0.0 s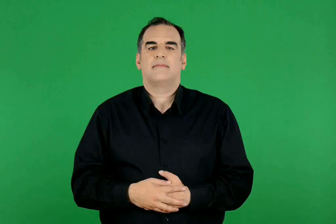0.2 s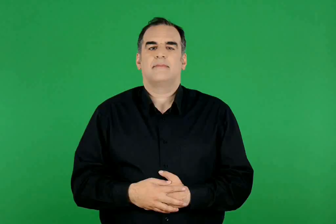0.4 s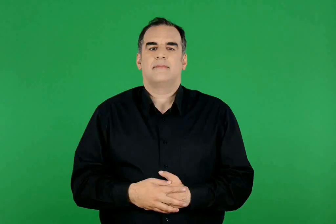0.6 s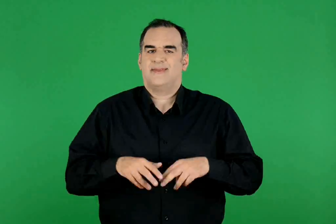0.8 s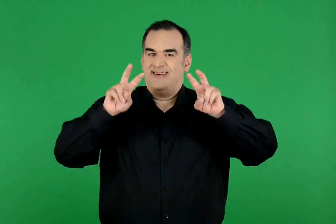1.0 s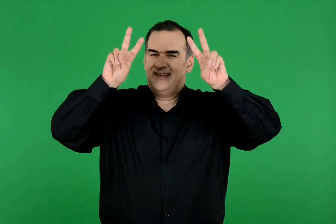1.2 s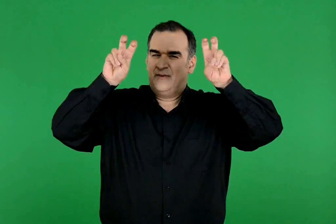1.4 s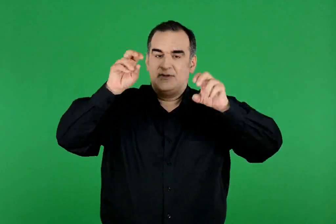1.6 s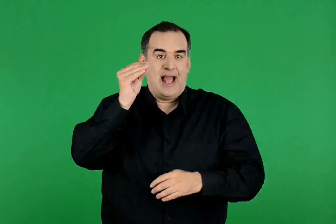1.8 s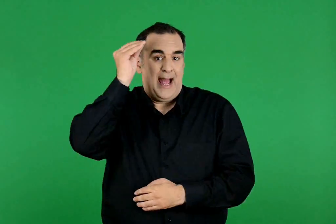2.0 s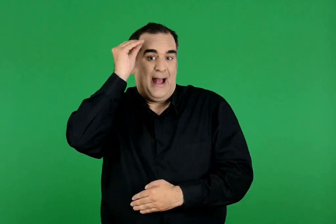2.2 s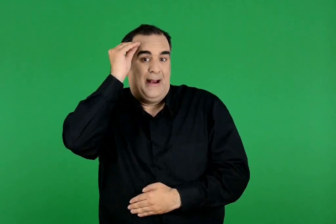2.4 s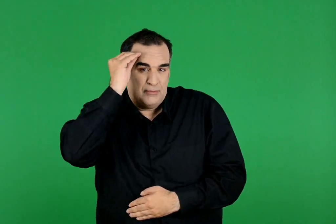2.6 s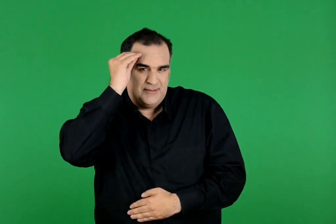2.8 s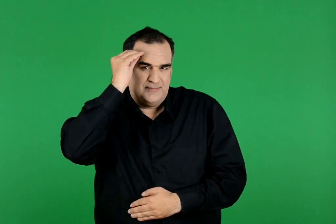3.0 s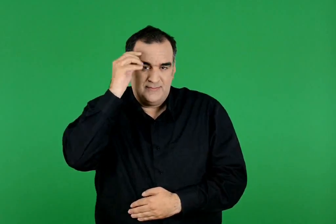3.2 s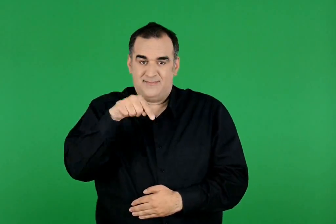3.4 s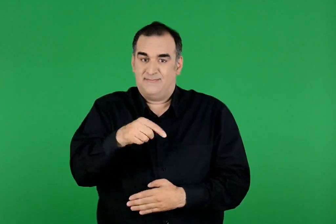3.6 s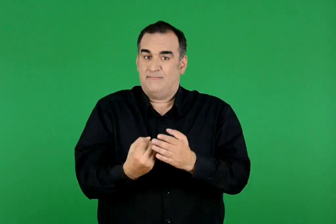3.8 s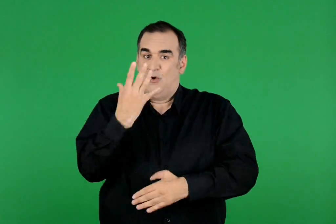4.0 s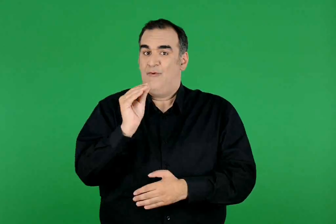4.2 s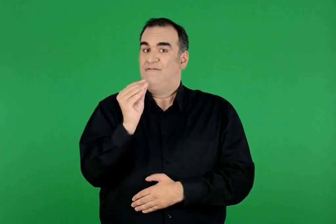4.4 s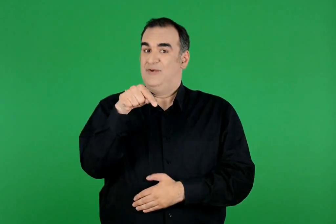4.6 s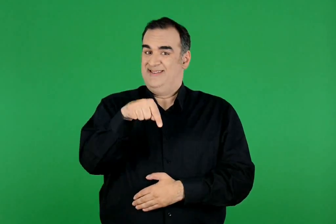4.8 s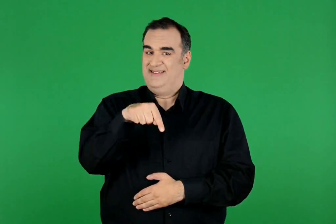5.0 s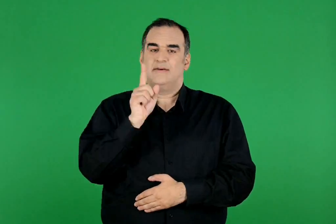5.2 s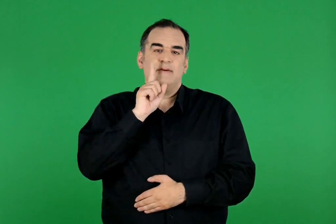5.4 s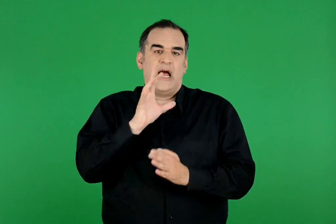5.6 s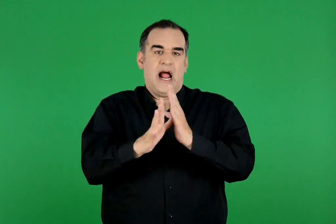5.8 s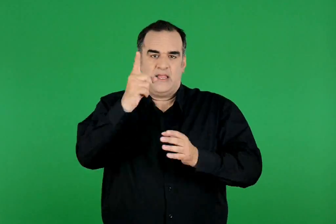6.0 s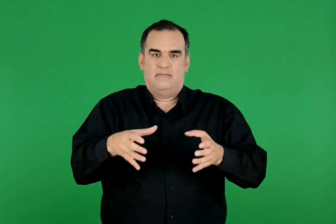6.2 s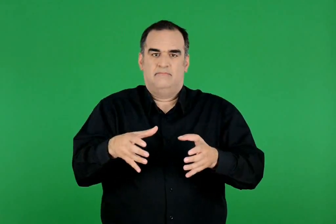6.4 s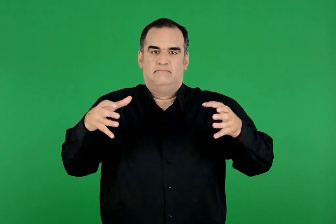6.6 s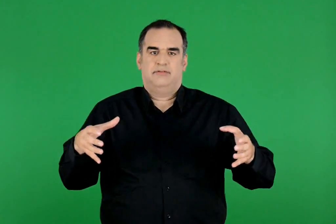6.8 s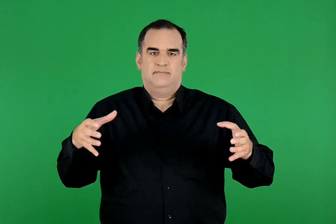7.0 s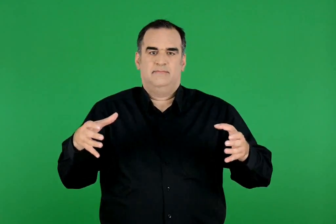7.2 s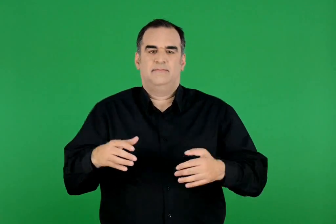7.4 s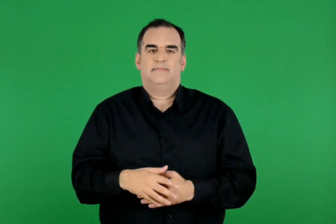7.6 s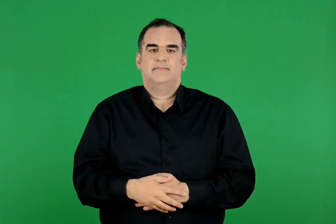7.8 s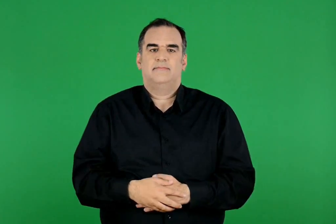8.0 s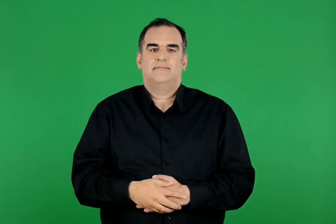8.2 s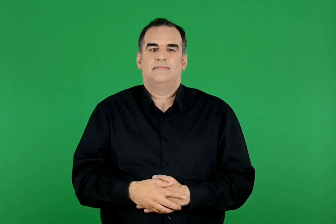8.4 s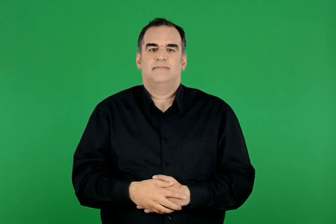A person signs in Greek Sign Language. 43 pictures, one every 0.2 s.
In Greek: η άποψης έντεκα γυναίκες περισσότερες στη νέα βουλή
